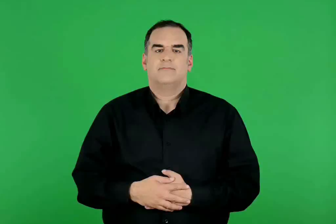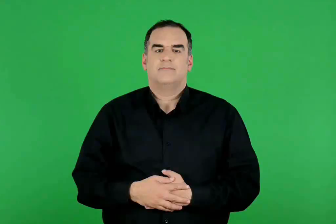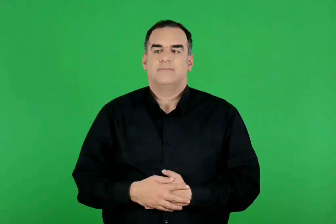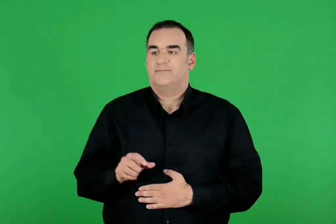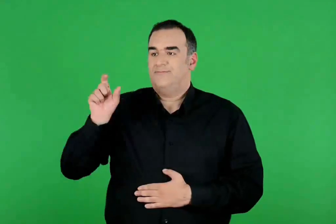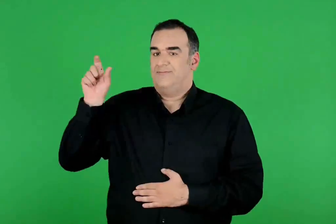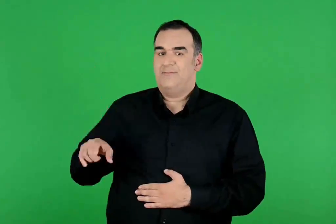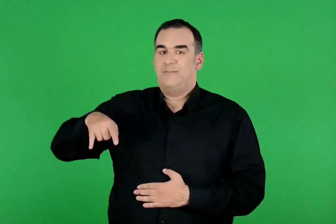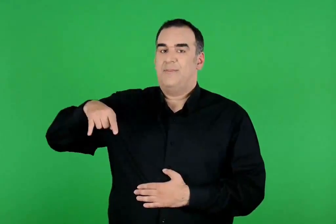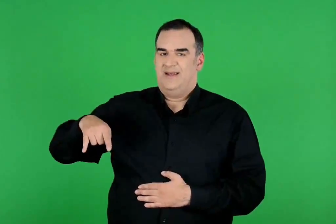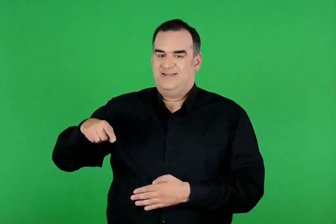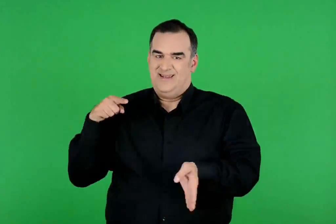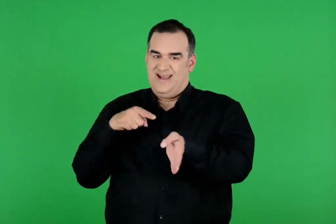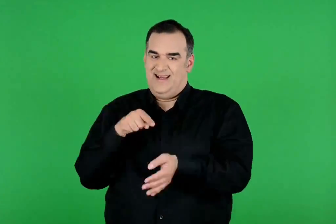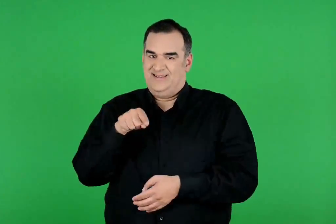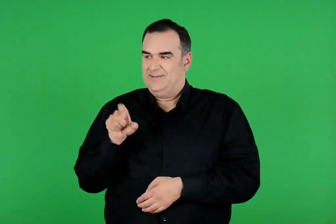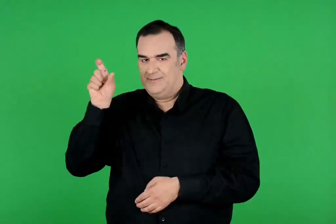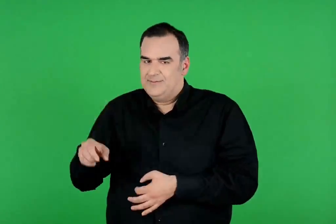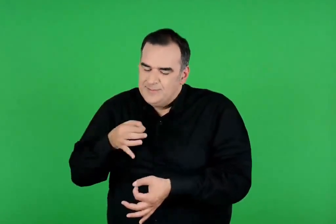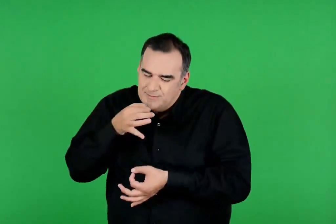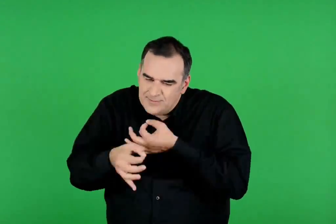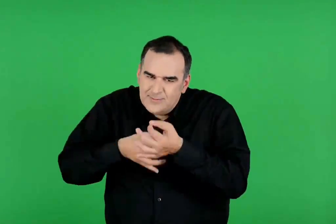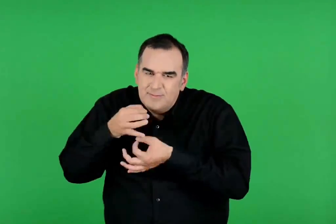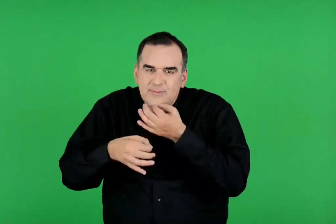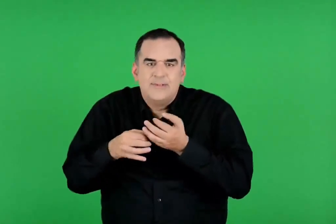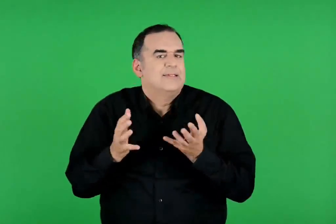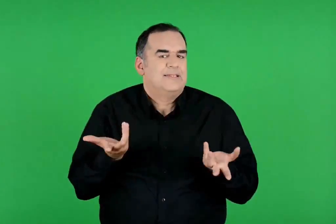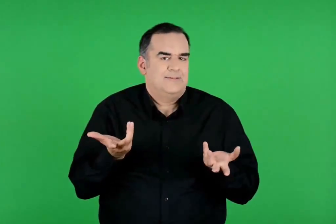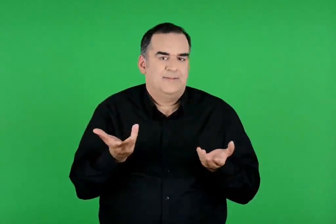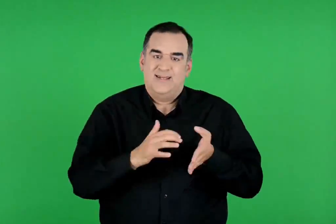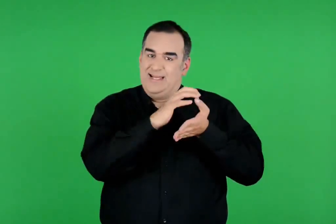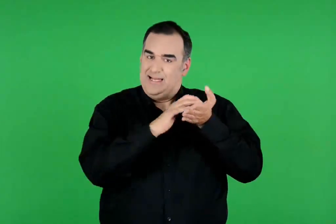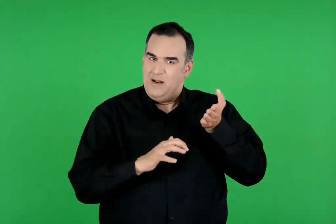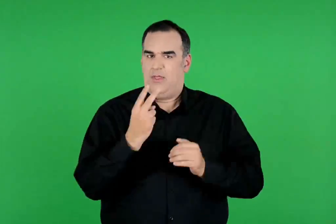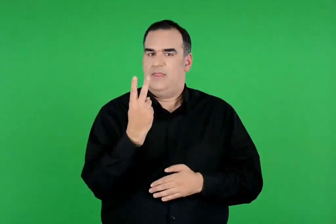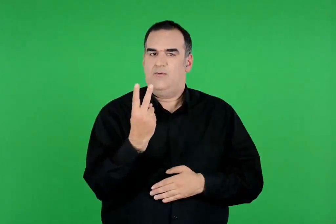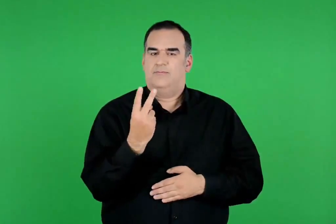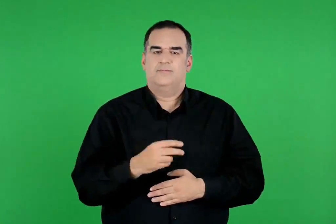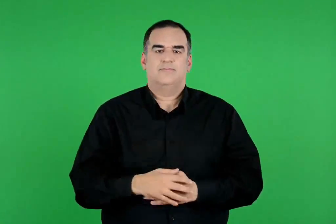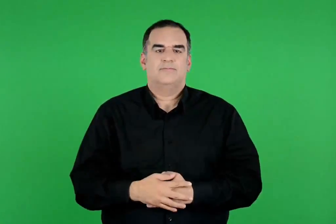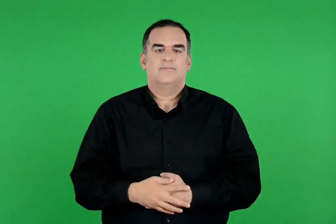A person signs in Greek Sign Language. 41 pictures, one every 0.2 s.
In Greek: νομίζεις ότι ο αχιλλέας τήρησε τις συμβουλές του πατέρα του και του δασκάλου του ; οι δικοί σου γονείς και δάσκαλοι ποιες συμβουλές σού δίνουν ;
